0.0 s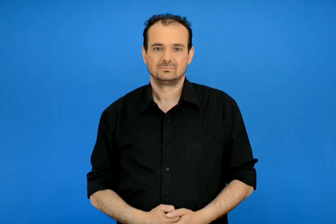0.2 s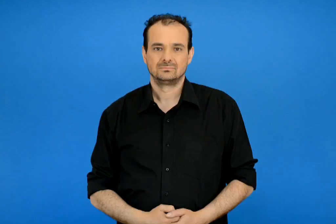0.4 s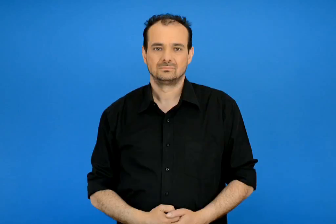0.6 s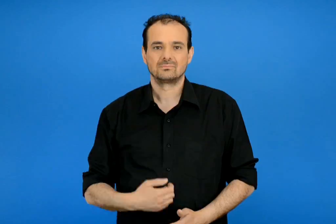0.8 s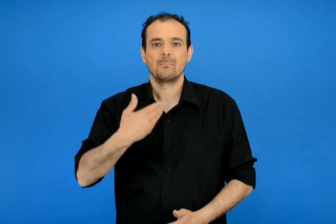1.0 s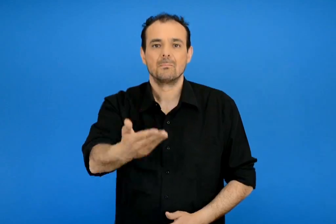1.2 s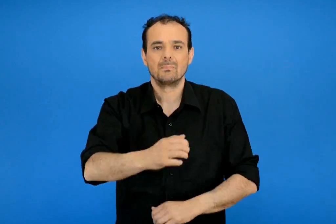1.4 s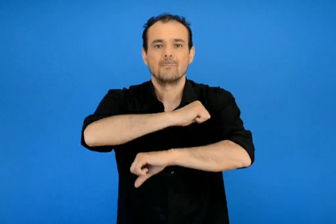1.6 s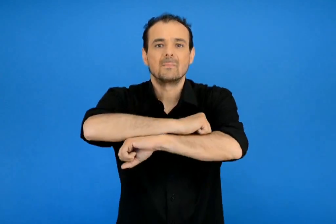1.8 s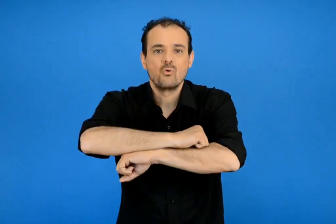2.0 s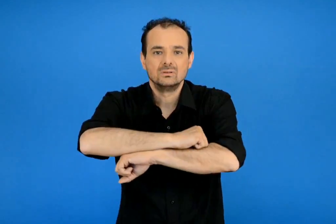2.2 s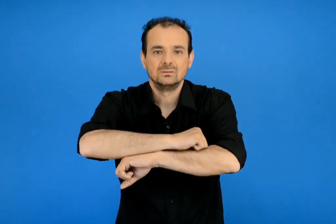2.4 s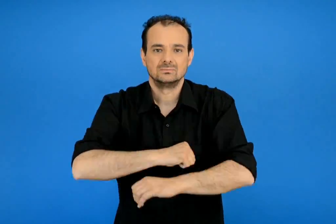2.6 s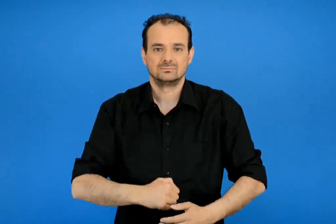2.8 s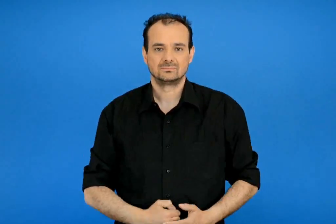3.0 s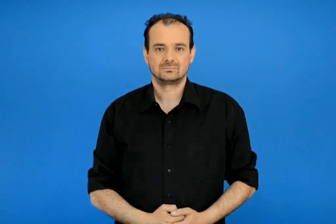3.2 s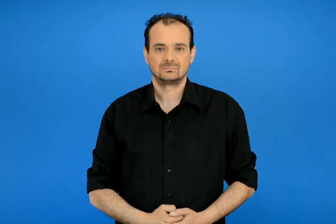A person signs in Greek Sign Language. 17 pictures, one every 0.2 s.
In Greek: μπαλκόνι
